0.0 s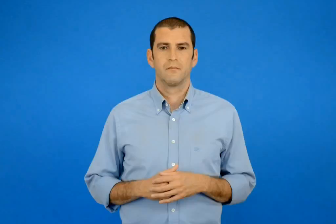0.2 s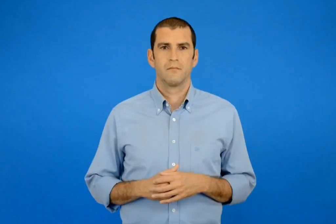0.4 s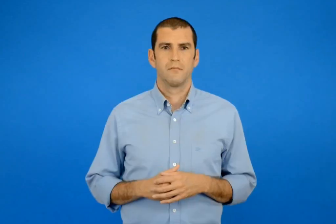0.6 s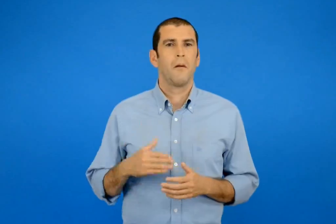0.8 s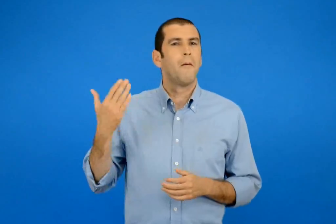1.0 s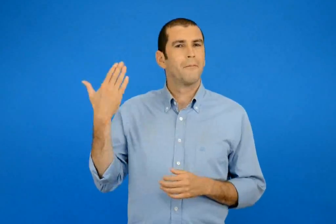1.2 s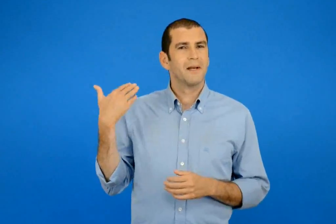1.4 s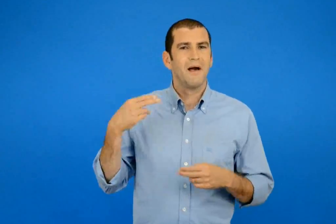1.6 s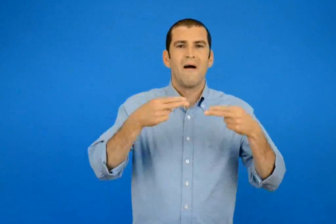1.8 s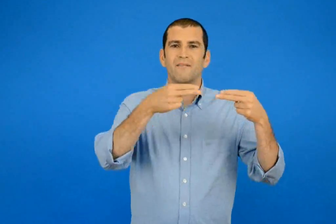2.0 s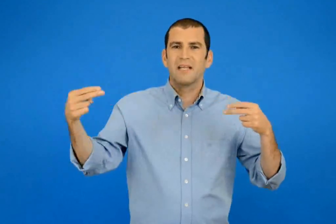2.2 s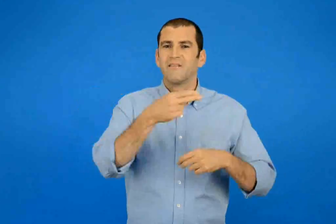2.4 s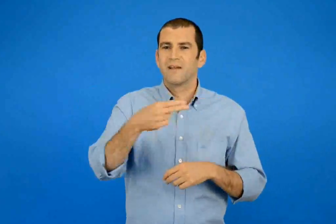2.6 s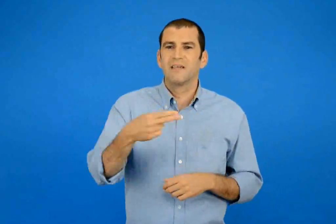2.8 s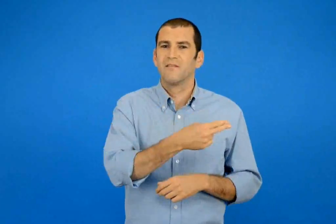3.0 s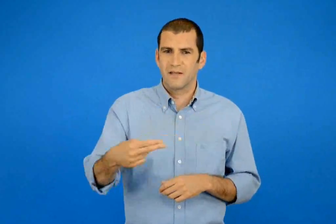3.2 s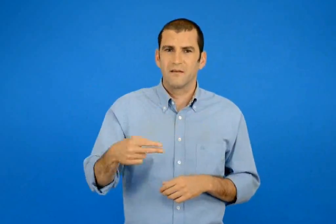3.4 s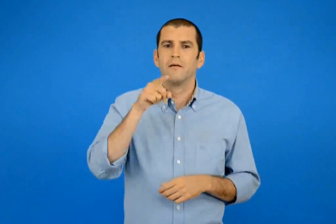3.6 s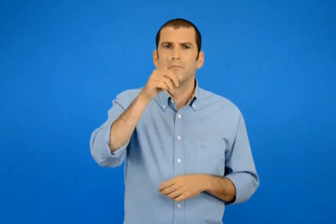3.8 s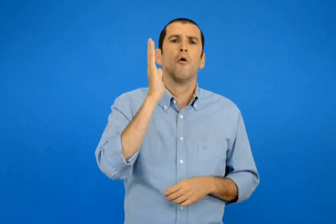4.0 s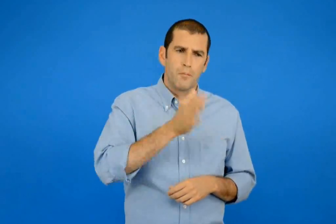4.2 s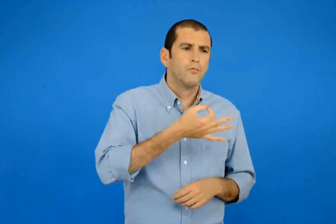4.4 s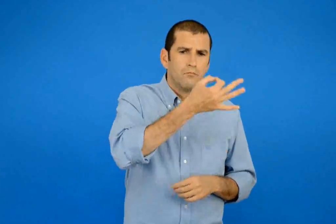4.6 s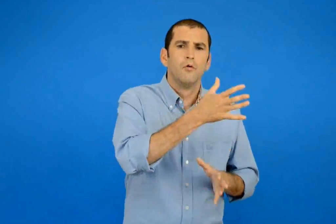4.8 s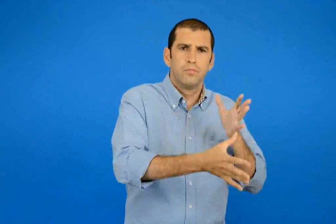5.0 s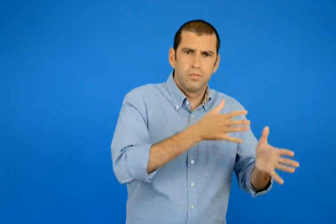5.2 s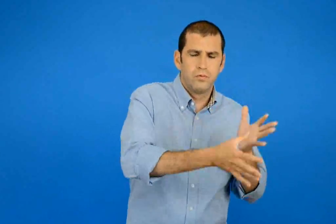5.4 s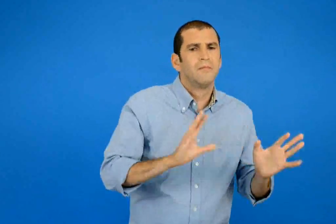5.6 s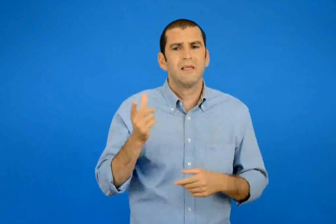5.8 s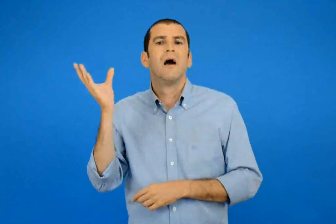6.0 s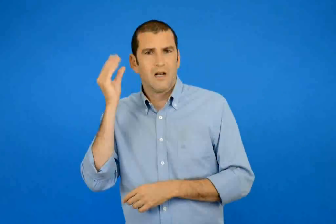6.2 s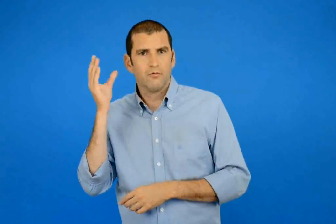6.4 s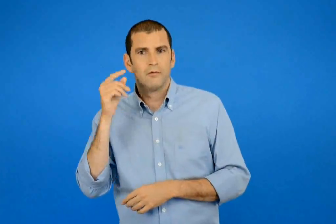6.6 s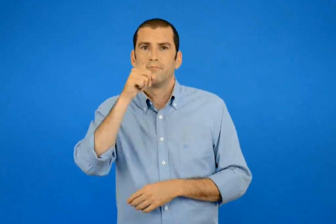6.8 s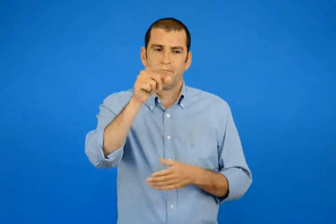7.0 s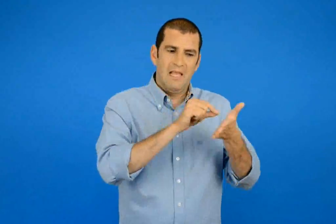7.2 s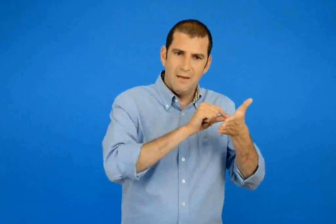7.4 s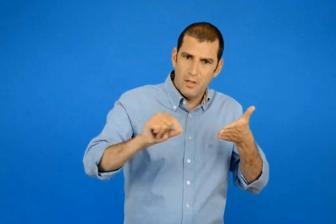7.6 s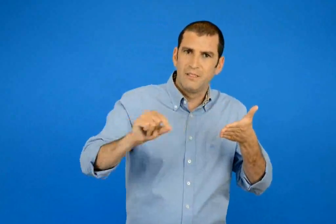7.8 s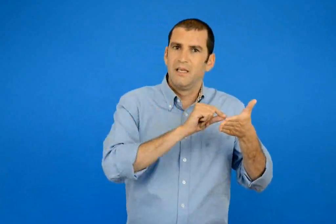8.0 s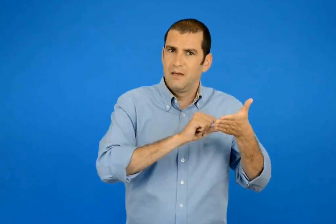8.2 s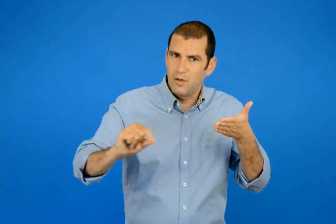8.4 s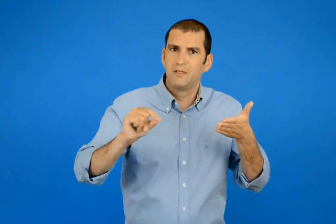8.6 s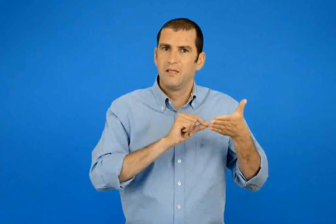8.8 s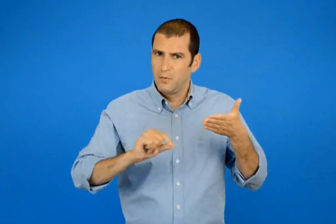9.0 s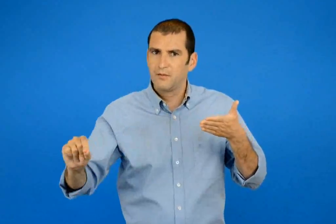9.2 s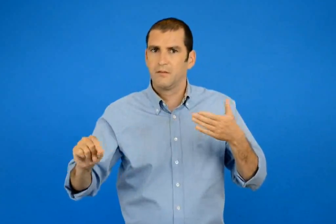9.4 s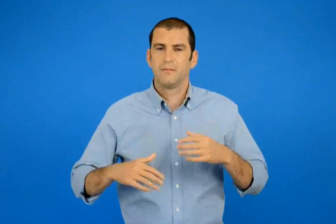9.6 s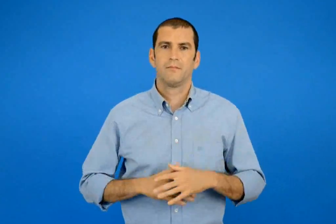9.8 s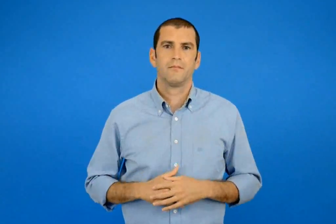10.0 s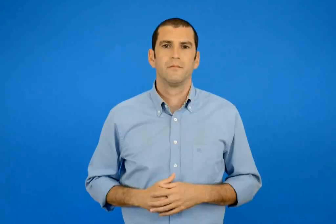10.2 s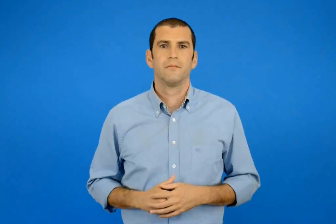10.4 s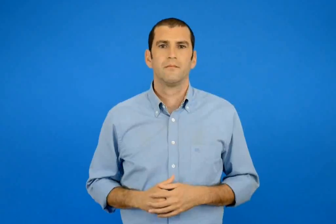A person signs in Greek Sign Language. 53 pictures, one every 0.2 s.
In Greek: υπογράμμισε τώρα όσες από τις παραπάνω φράσεις θα μπορούσες να πεις η να ακούσεις
